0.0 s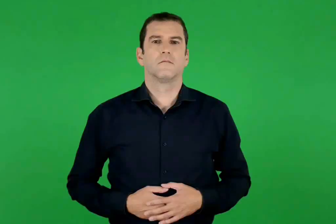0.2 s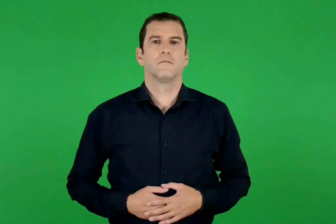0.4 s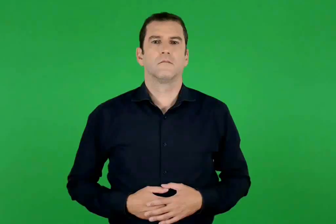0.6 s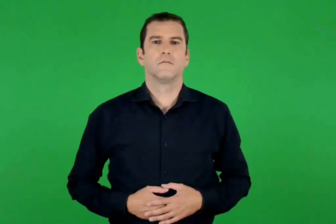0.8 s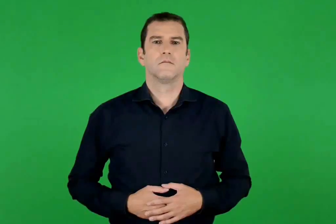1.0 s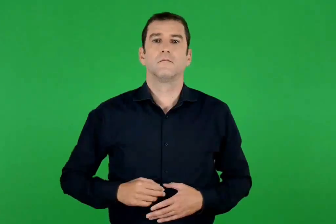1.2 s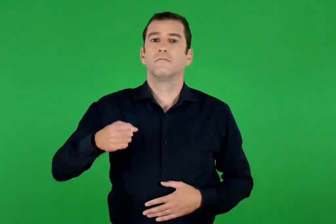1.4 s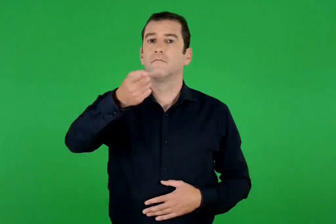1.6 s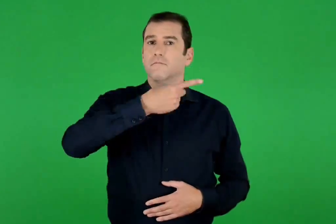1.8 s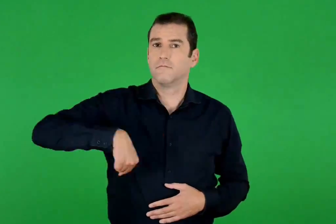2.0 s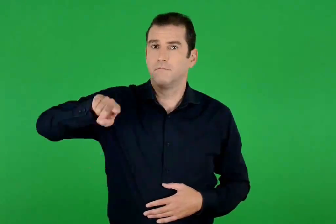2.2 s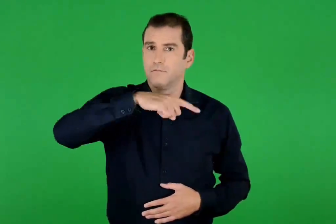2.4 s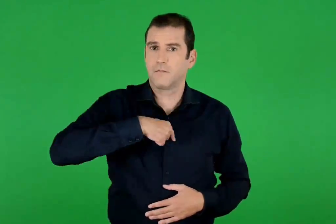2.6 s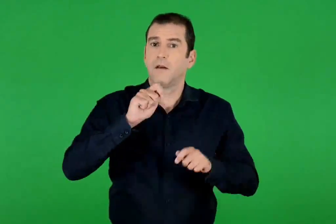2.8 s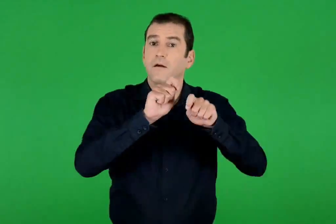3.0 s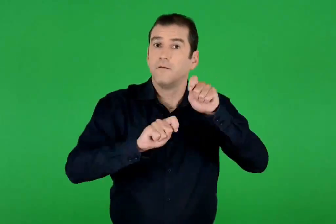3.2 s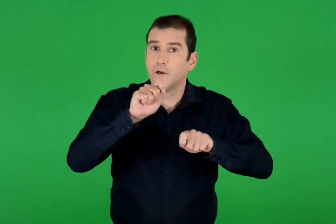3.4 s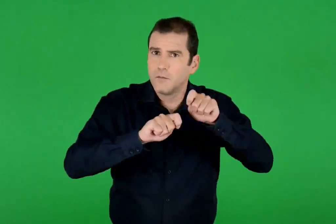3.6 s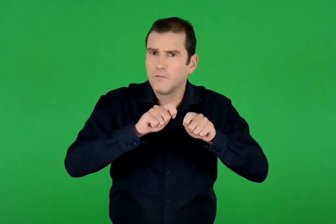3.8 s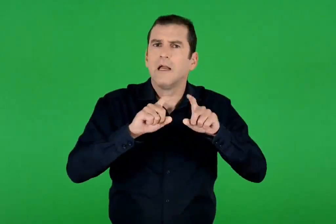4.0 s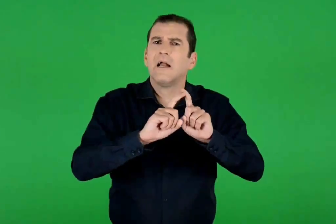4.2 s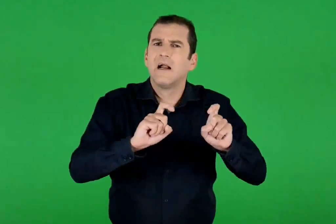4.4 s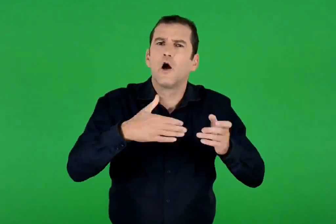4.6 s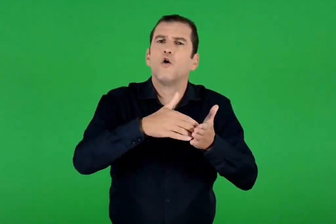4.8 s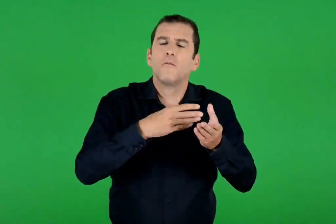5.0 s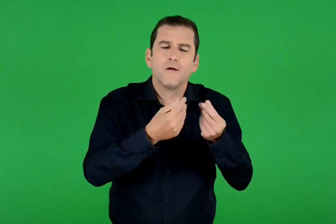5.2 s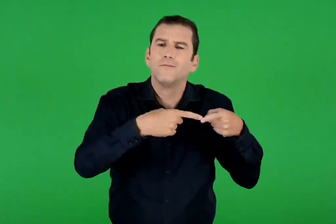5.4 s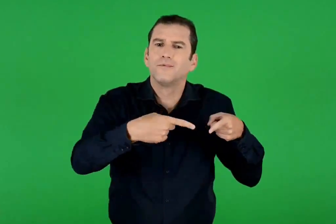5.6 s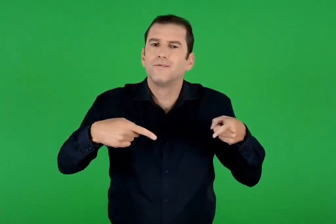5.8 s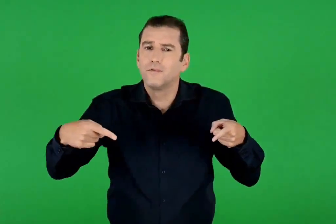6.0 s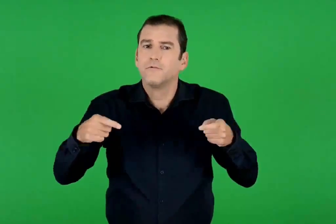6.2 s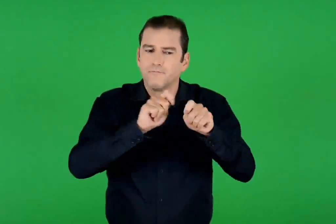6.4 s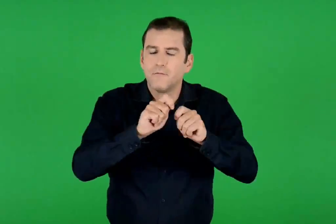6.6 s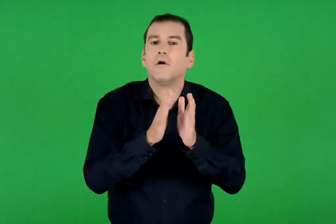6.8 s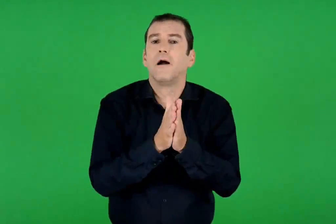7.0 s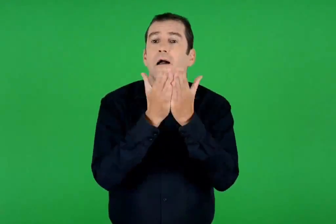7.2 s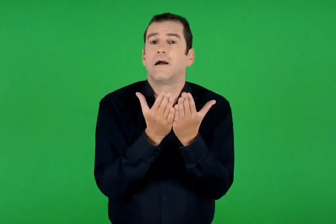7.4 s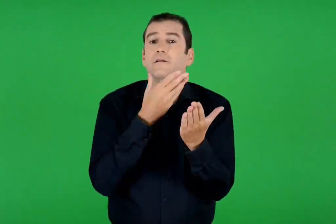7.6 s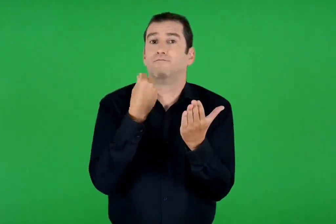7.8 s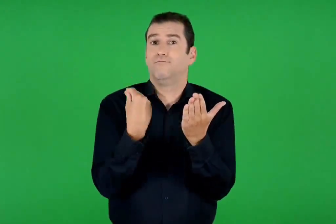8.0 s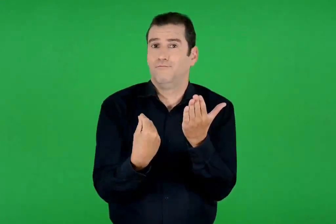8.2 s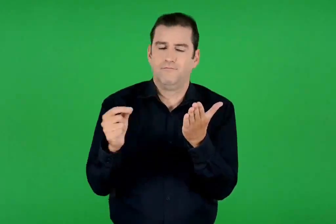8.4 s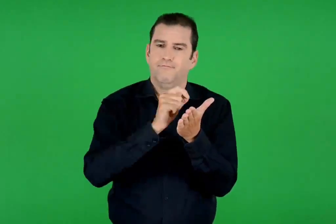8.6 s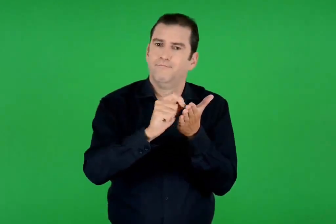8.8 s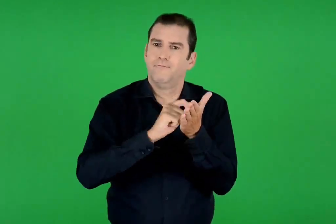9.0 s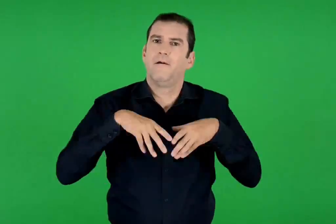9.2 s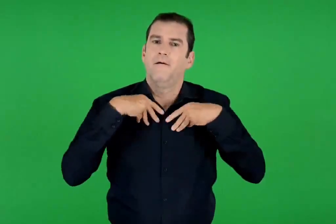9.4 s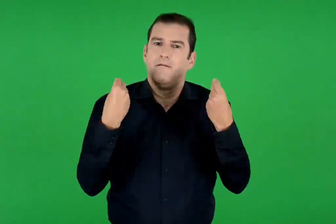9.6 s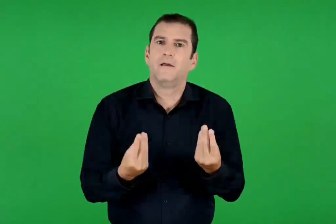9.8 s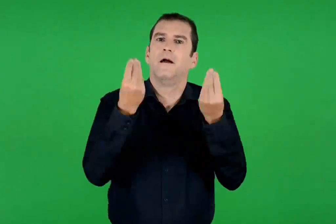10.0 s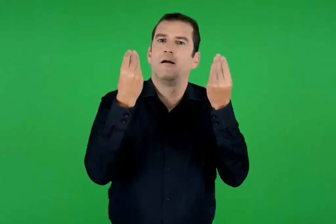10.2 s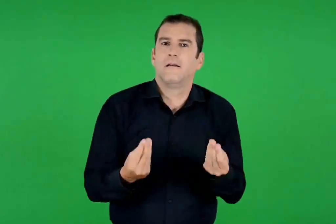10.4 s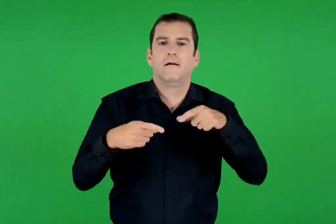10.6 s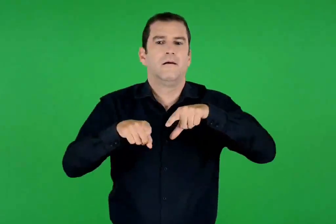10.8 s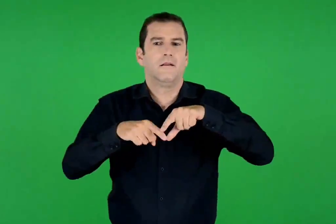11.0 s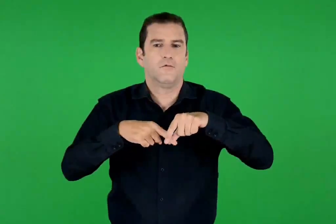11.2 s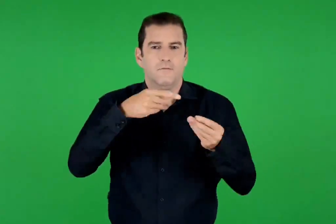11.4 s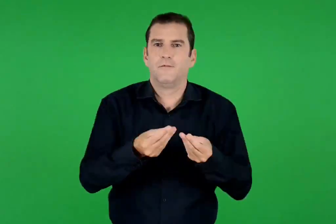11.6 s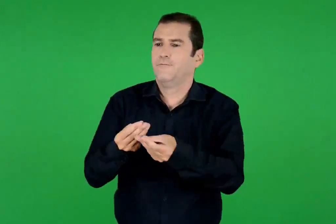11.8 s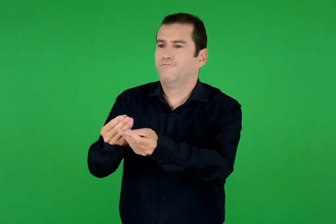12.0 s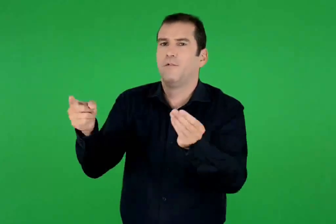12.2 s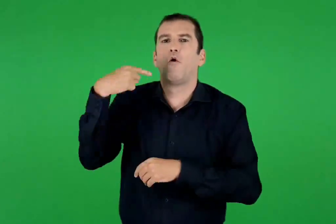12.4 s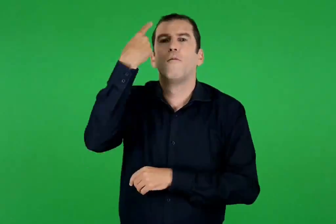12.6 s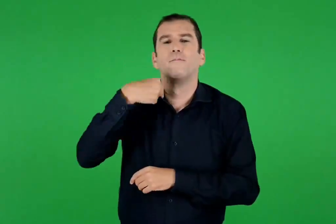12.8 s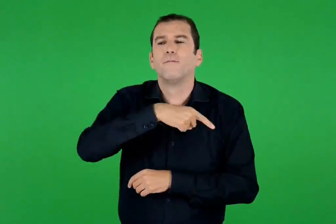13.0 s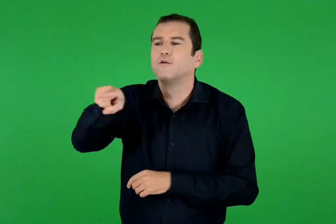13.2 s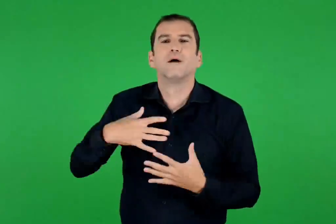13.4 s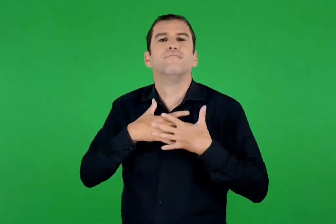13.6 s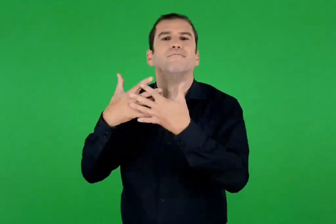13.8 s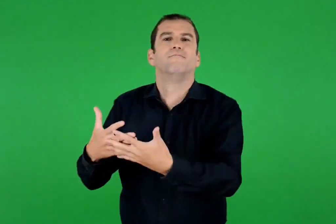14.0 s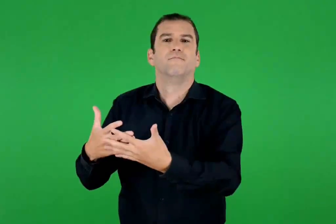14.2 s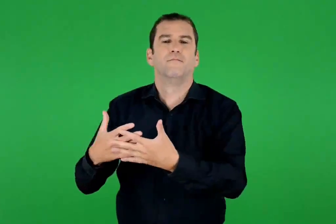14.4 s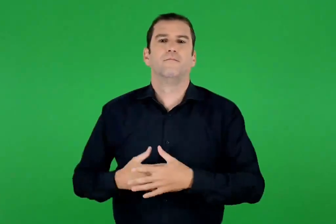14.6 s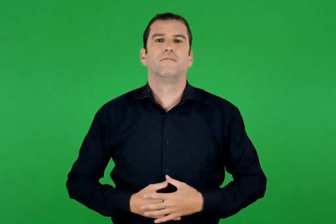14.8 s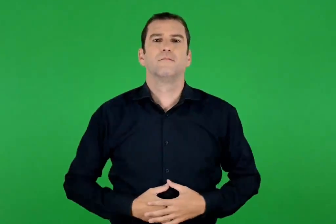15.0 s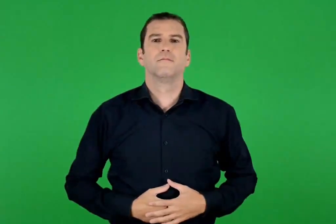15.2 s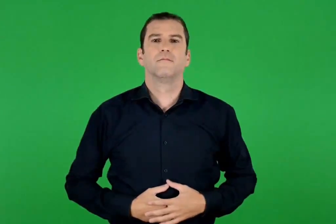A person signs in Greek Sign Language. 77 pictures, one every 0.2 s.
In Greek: φτιάχνουμε με πολύχρωμα υλικά όμορφες κάρτες για να ευχηθούμε καλά χριστούγεννα στα αγαπημένα μας πρόσωπα
